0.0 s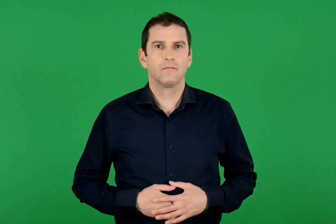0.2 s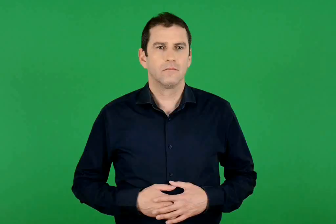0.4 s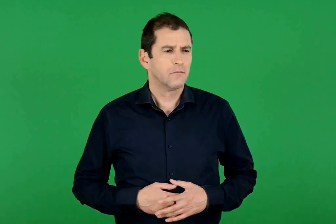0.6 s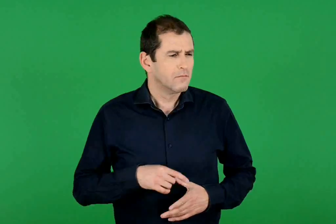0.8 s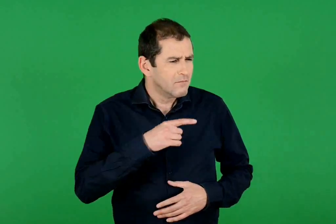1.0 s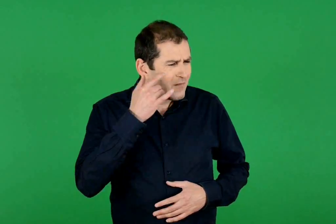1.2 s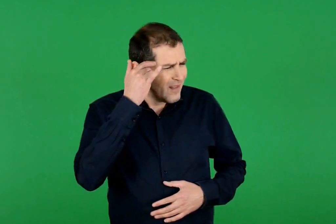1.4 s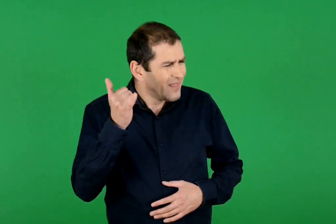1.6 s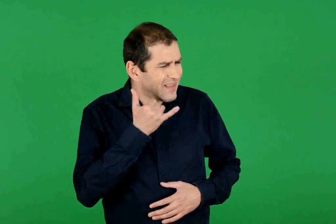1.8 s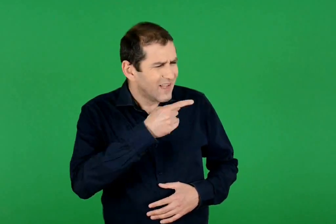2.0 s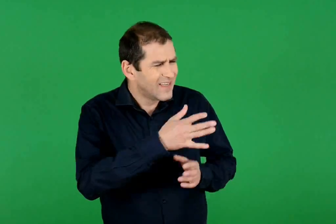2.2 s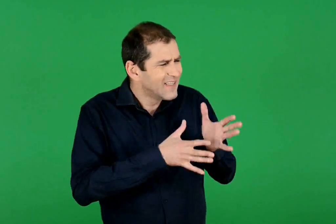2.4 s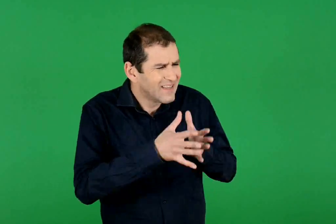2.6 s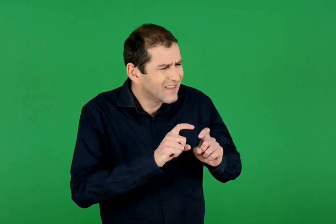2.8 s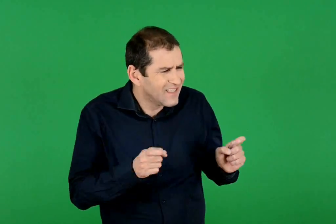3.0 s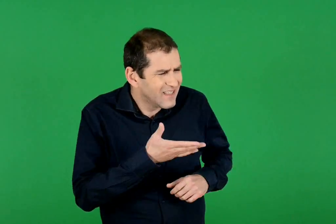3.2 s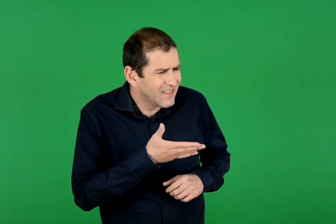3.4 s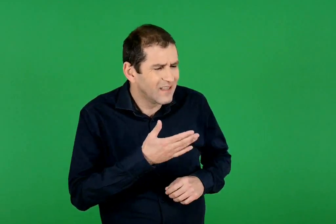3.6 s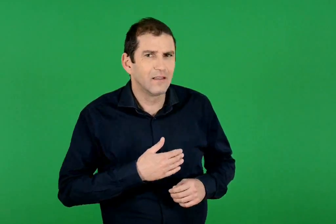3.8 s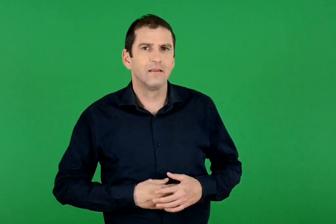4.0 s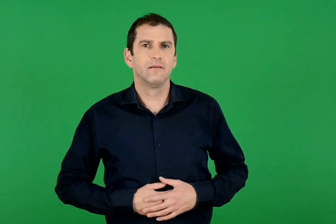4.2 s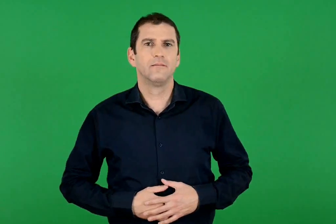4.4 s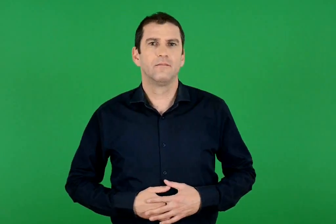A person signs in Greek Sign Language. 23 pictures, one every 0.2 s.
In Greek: δεν καταλαβαίνω τι λες
